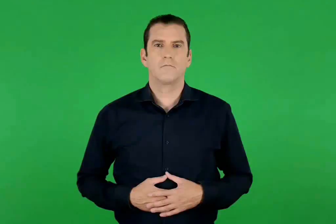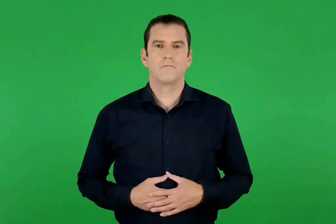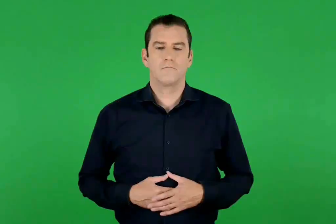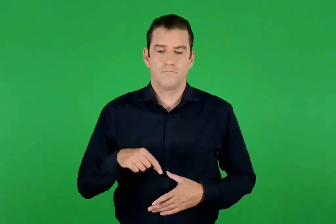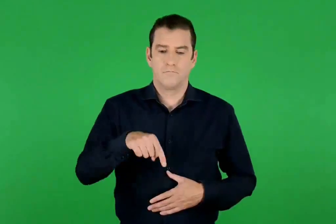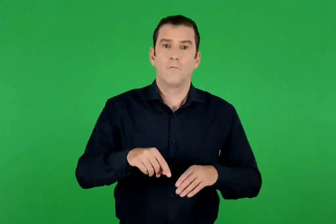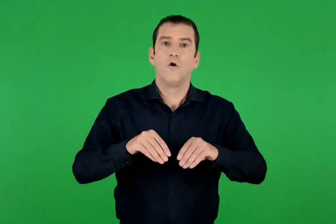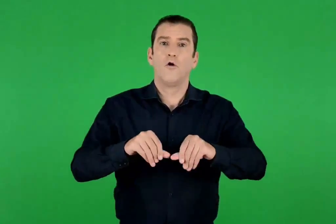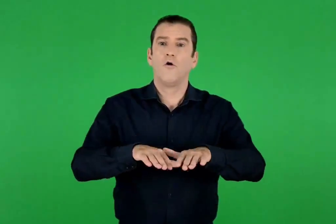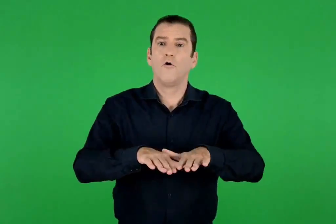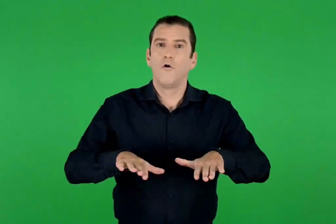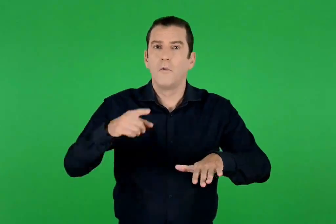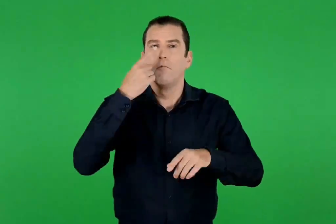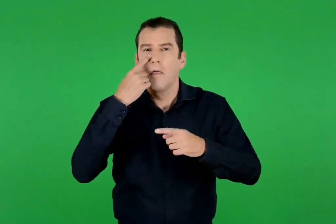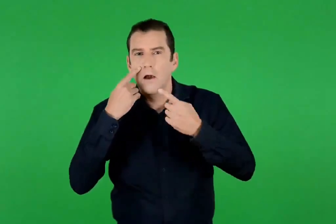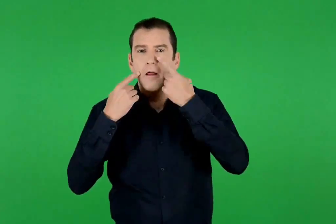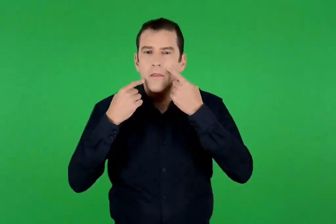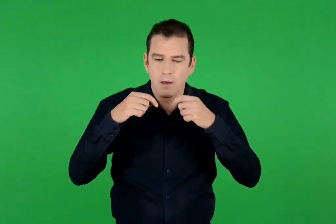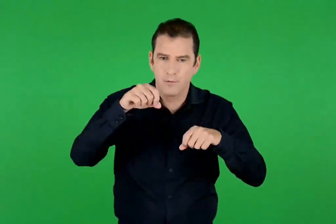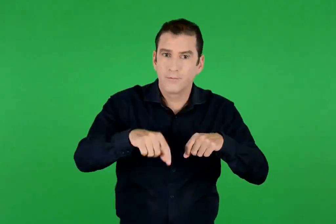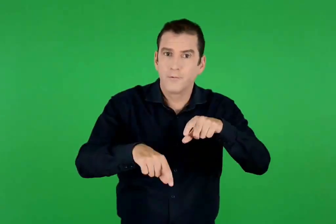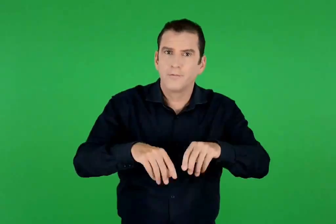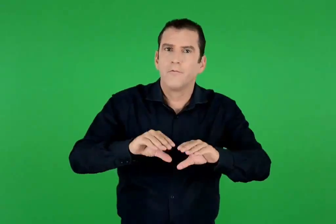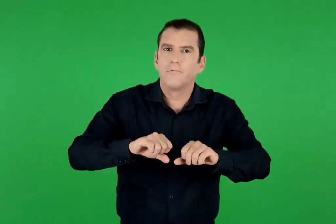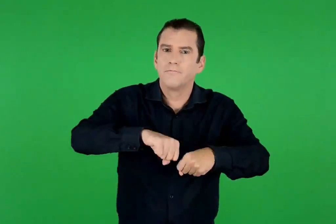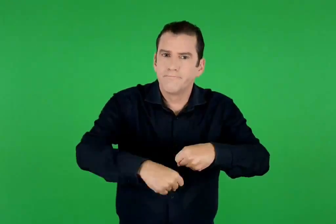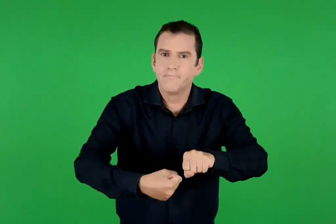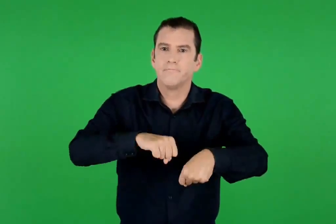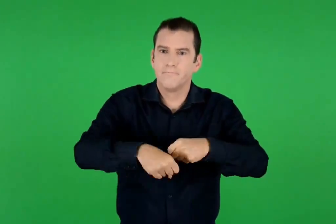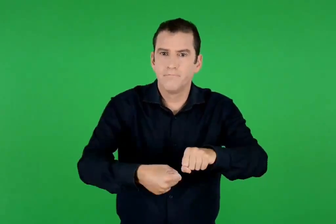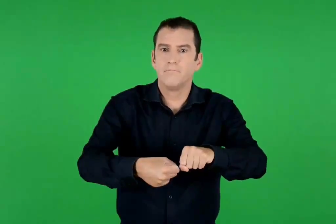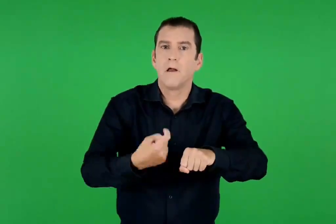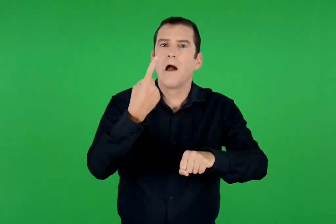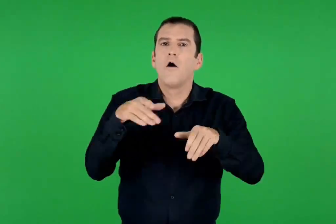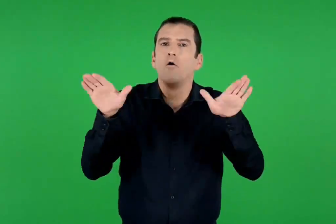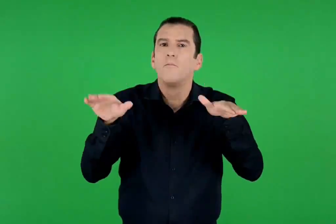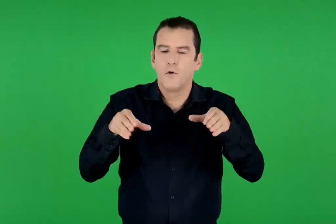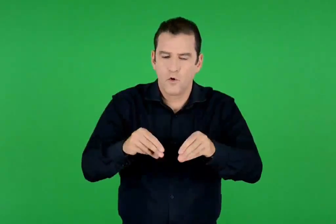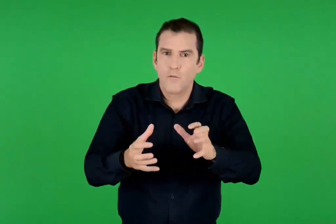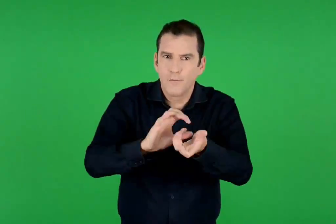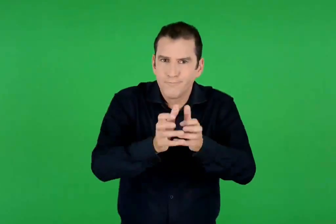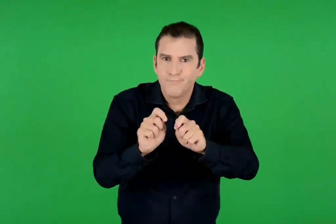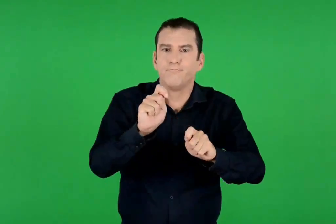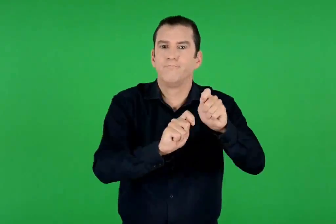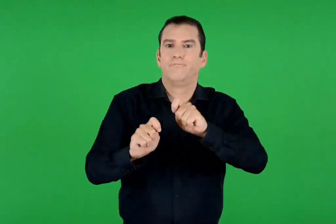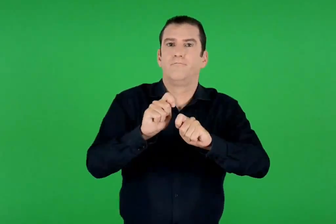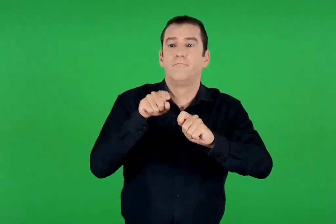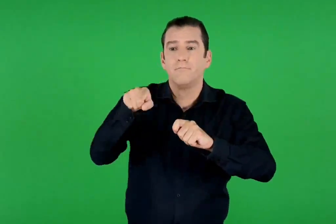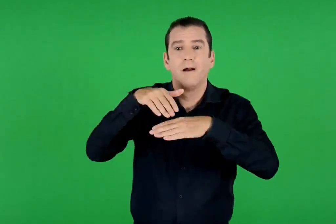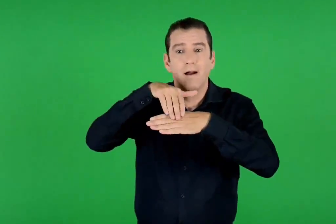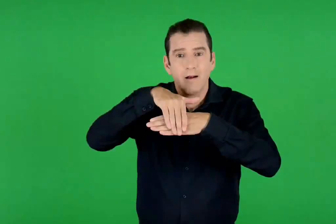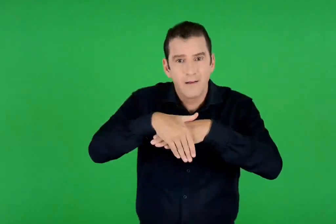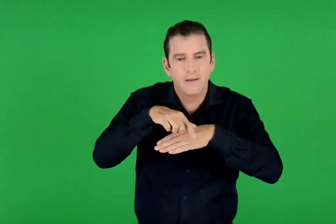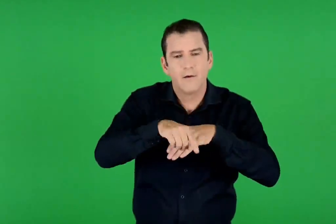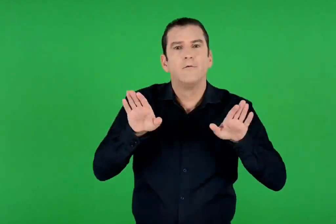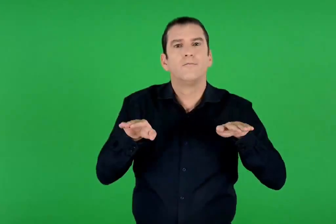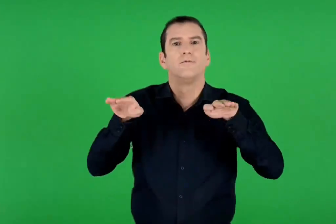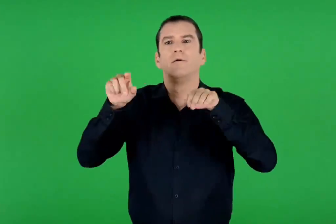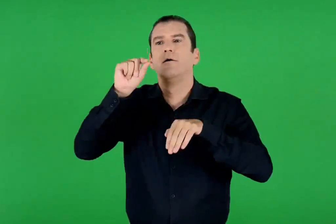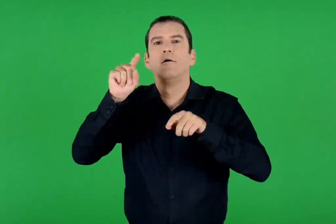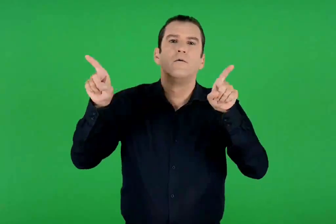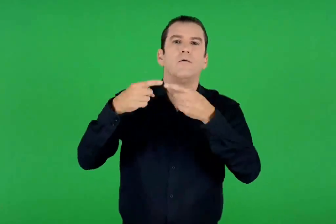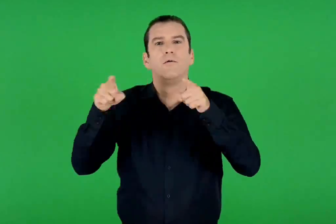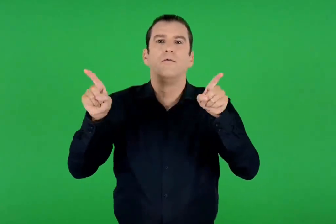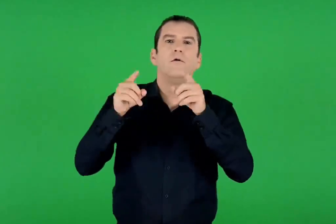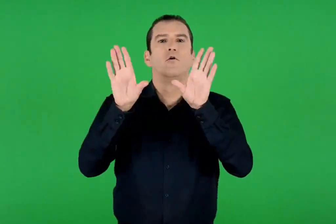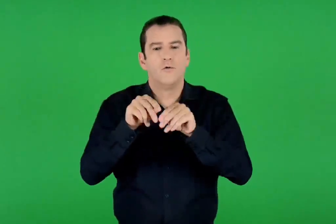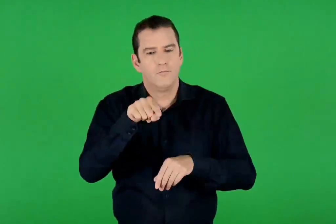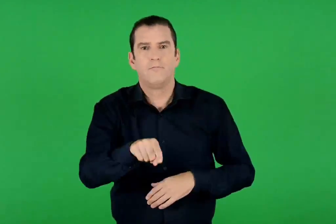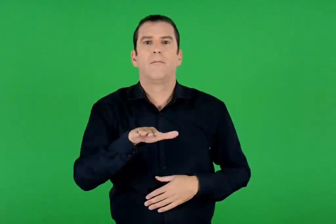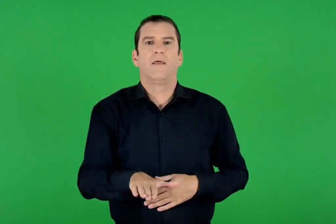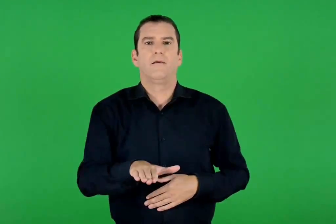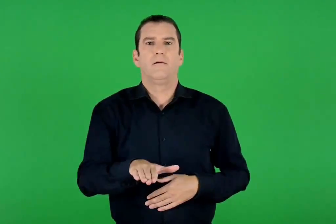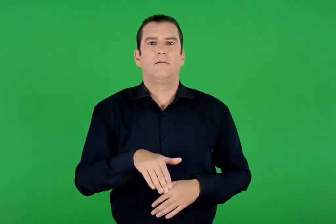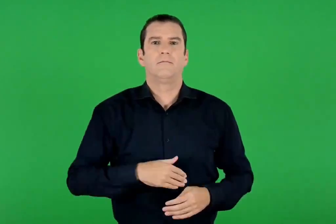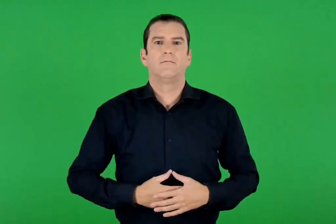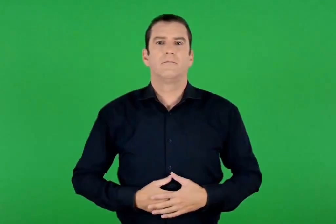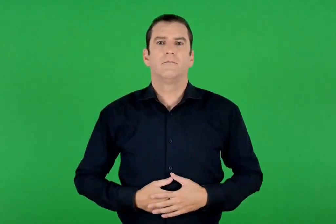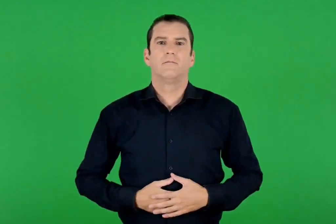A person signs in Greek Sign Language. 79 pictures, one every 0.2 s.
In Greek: ζύμωνε το χώμα με το δάκρυ δάκρυ φτιάξε ένα χωμάτινο πουλί να πετάει τη νύχτα και να κελαηδεί για το παιδί
